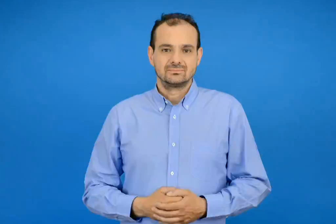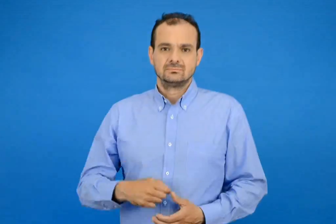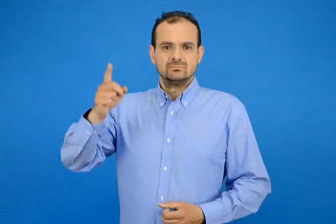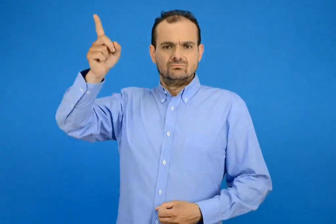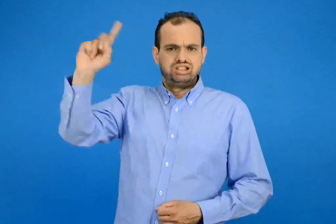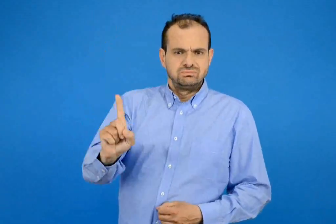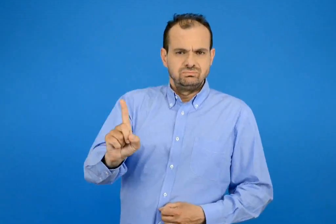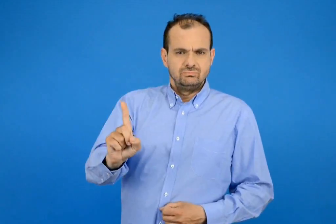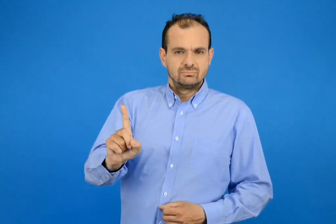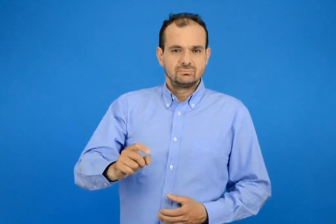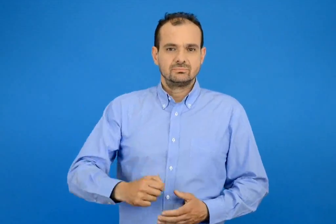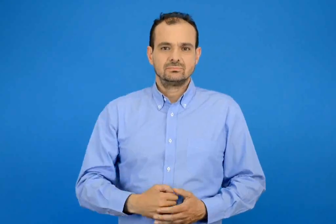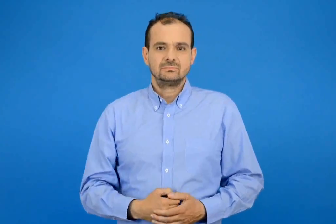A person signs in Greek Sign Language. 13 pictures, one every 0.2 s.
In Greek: κεραυνός
